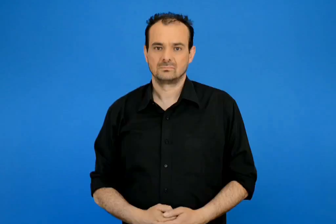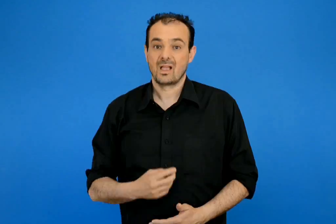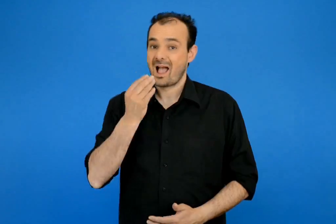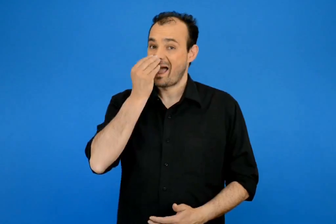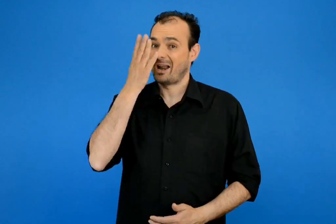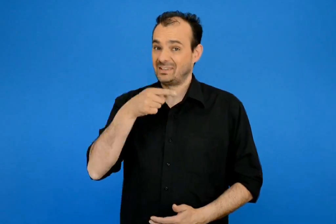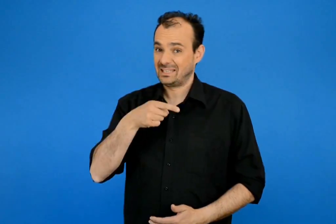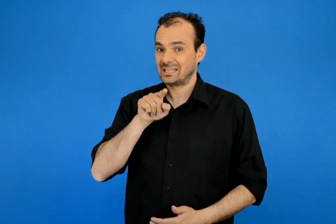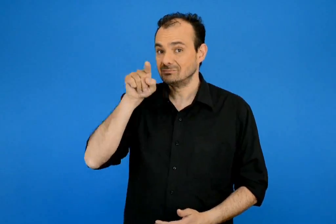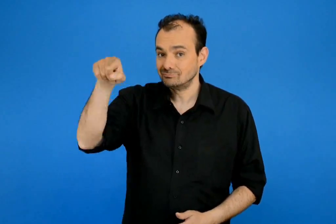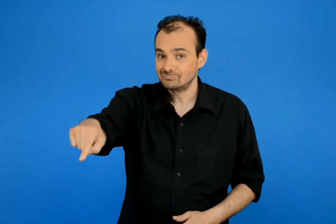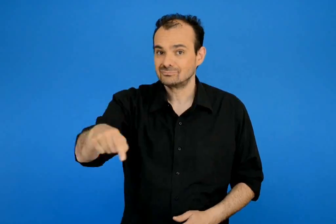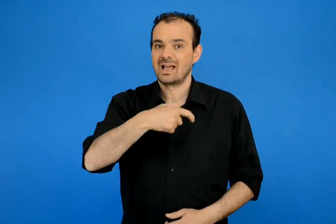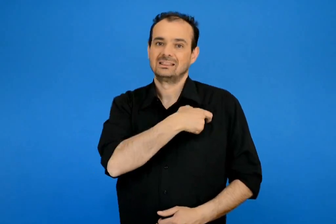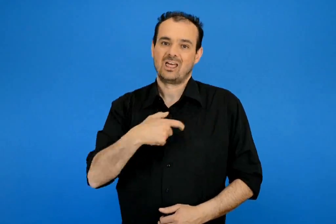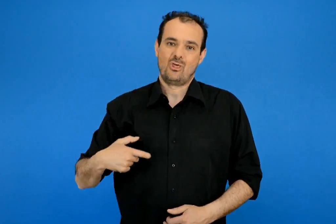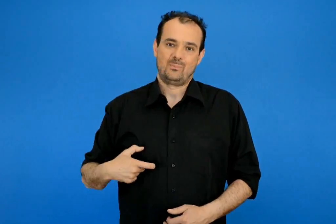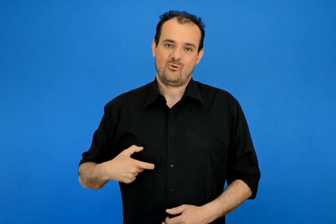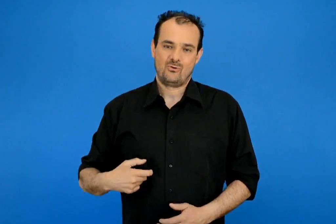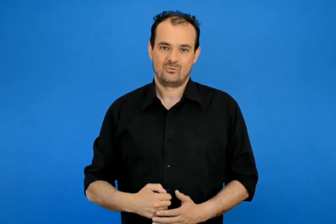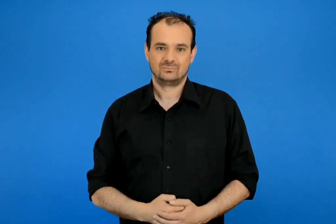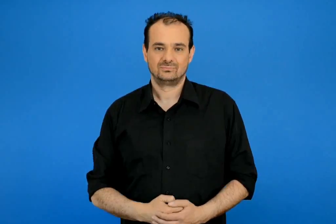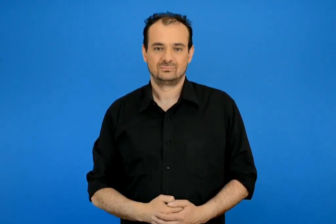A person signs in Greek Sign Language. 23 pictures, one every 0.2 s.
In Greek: η ανθή στο ταχυδρομείο
